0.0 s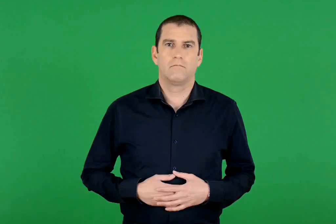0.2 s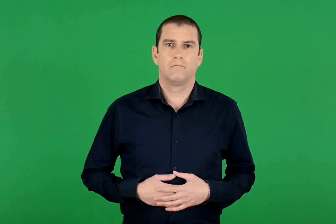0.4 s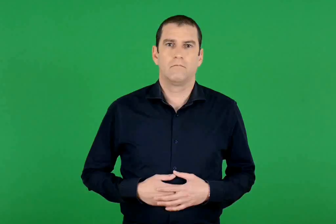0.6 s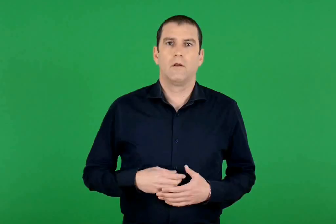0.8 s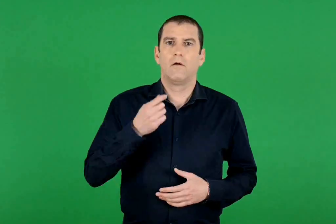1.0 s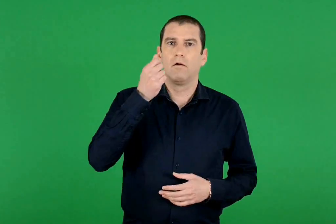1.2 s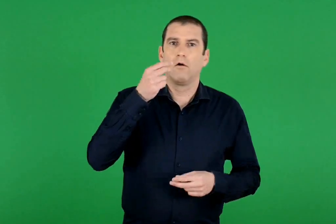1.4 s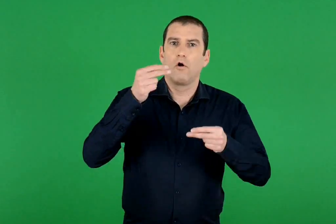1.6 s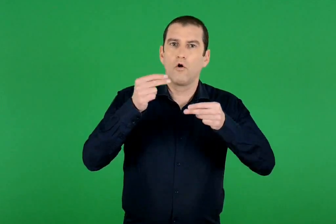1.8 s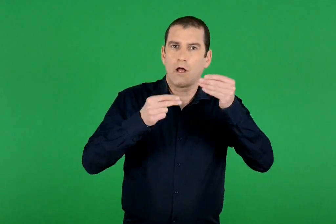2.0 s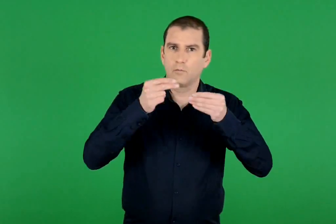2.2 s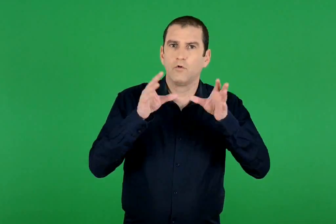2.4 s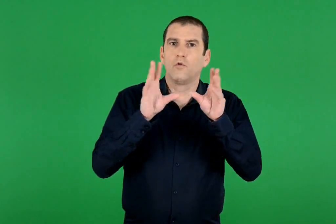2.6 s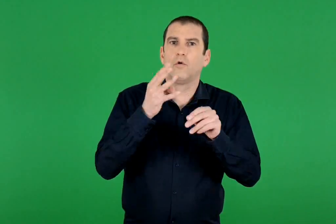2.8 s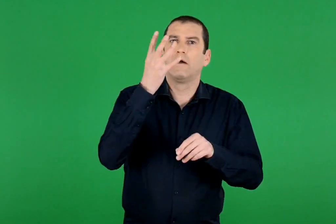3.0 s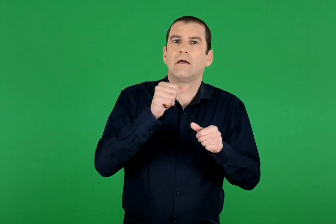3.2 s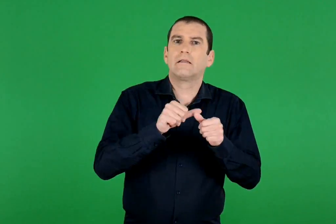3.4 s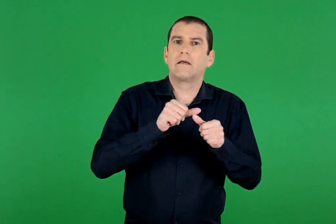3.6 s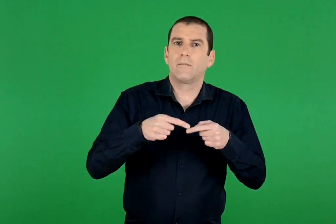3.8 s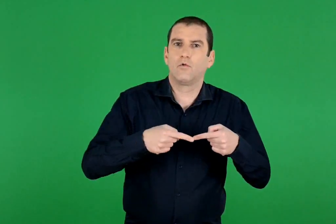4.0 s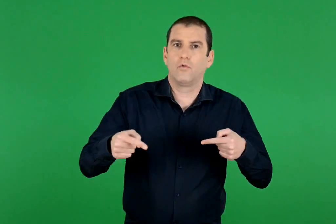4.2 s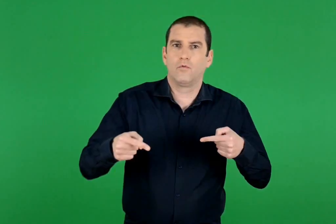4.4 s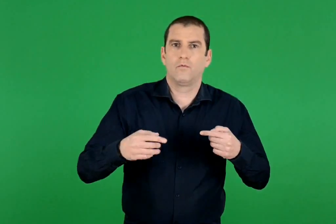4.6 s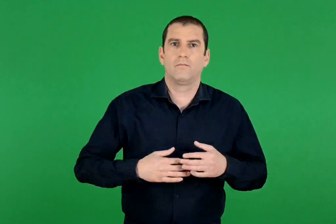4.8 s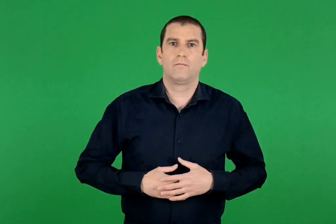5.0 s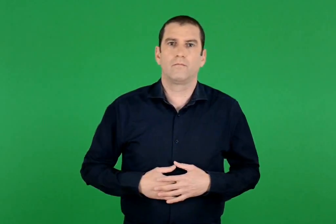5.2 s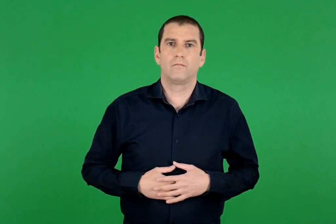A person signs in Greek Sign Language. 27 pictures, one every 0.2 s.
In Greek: λογαριασμός τετράμηνου
